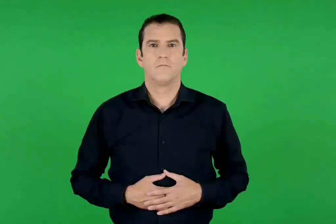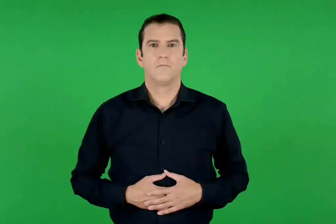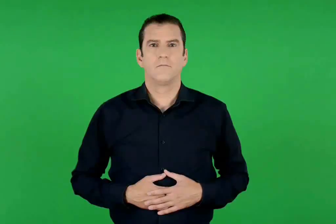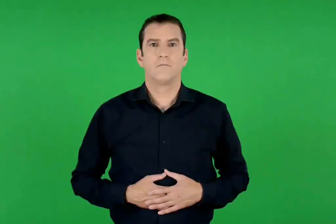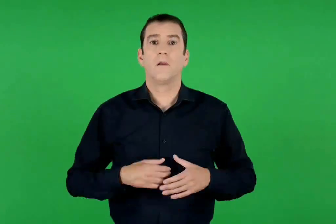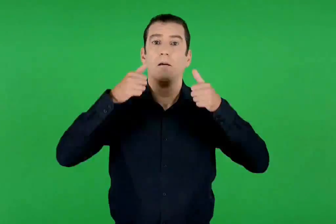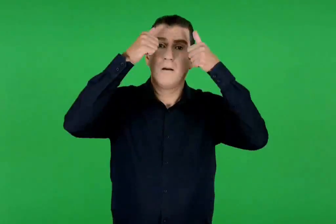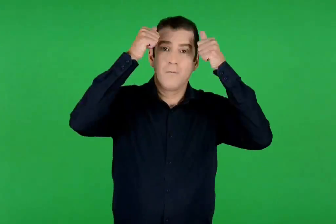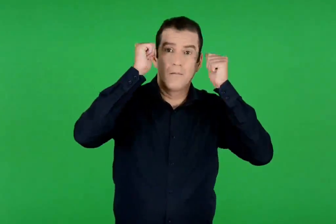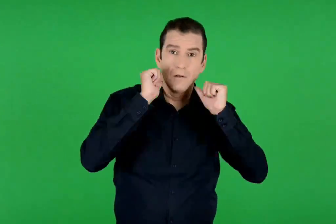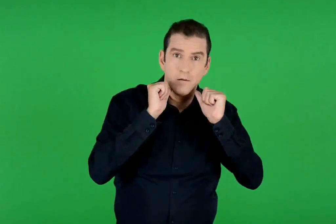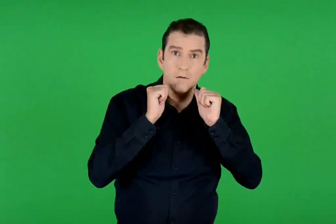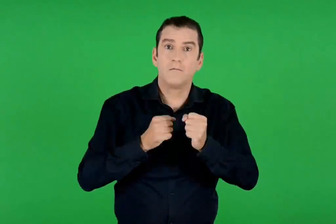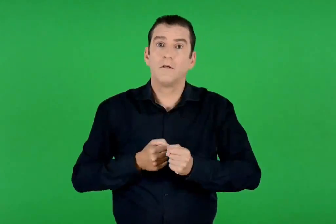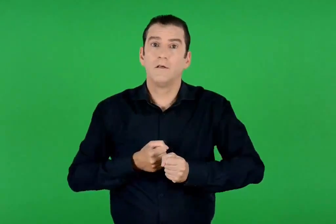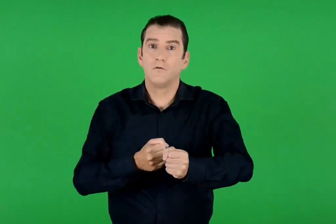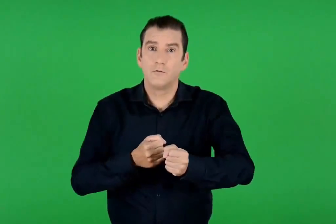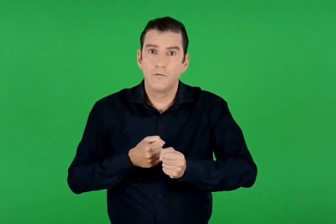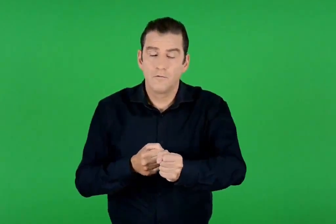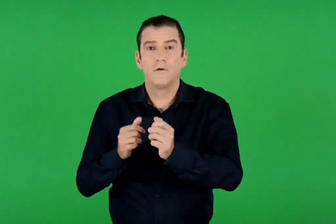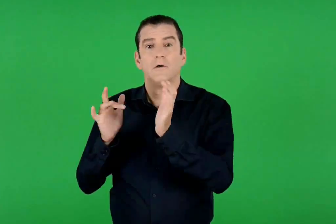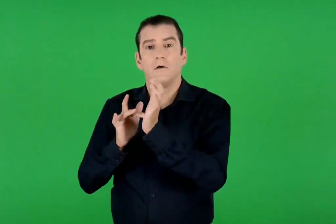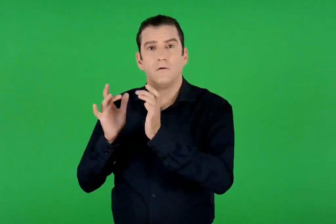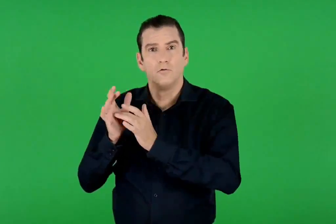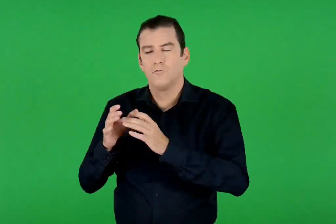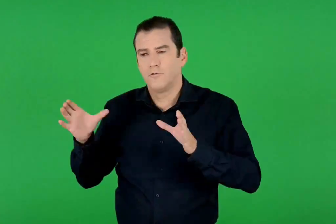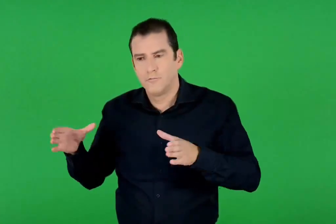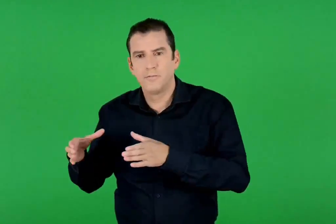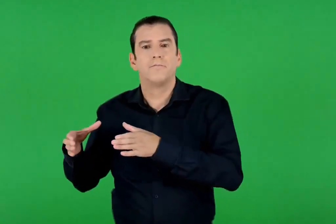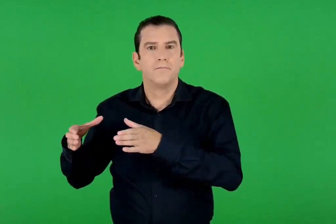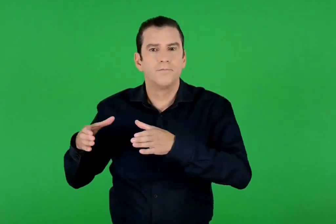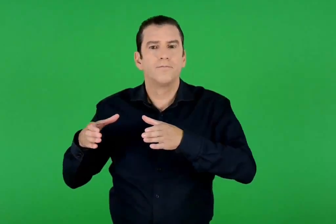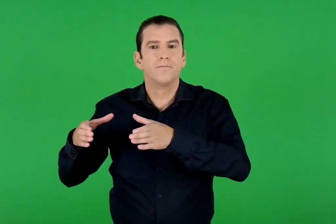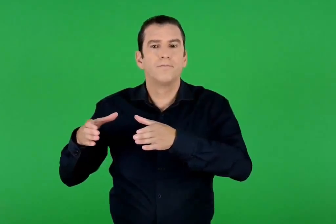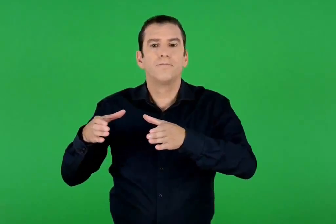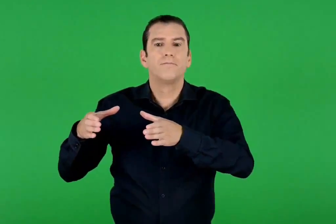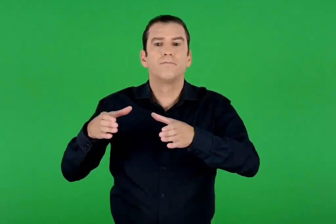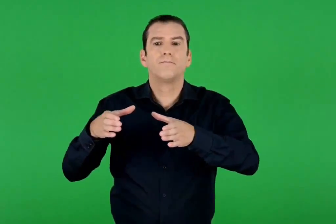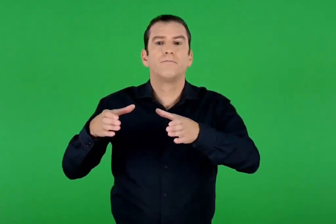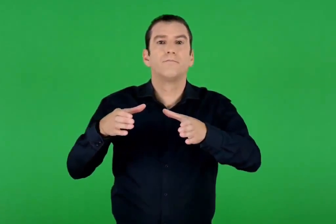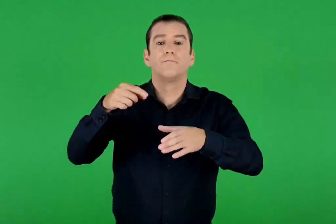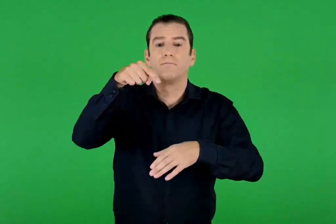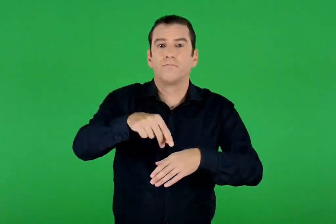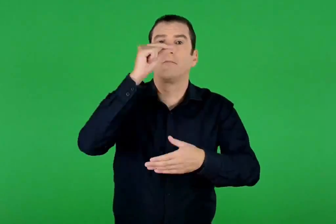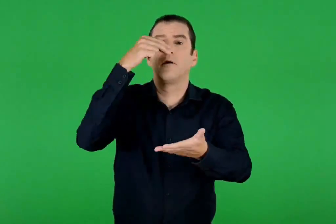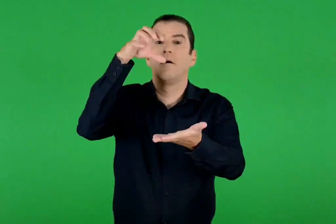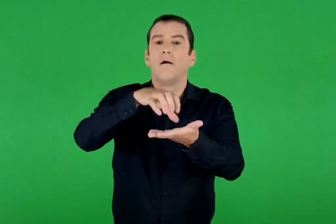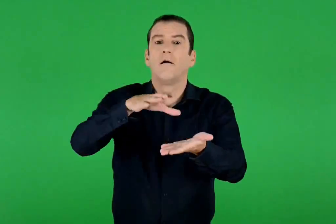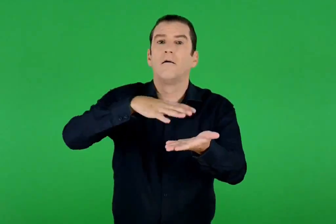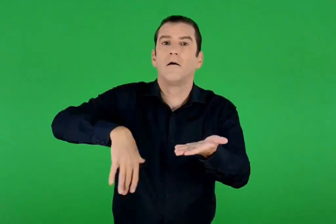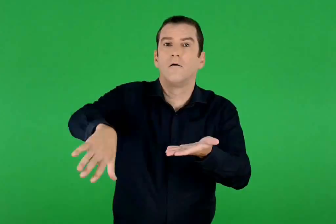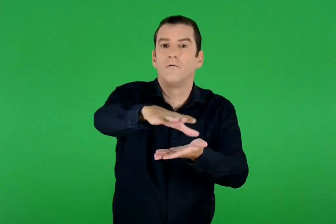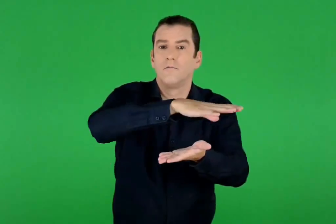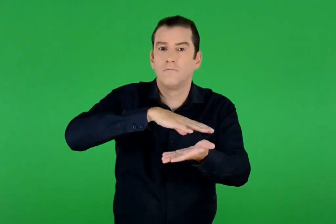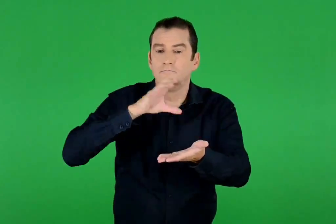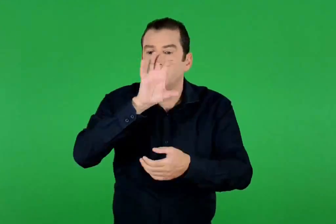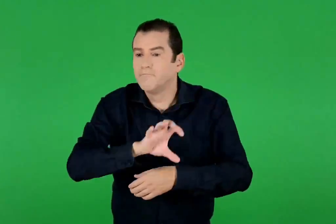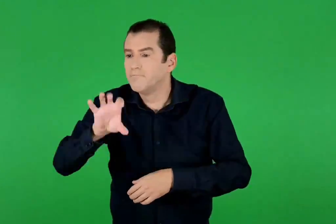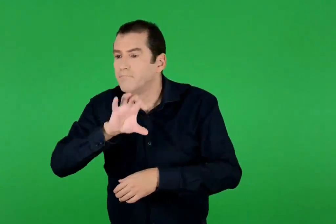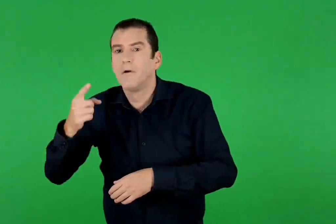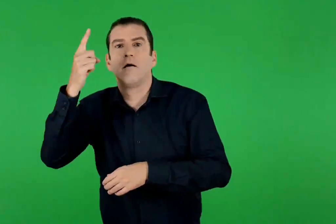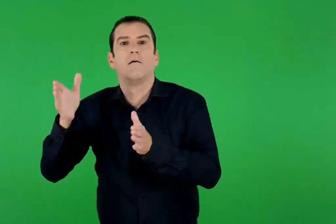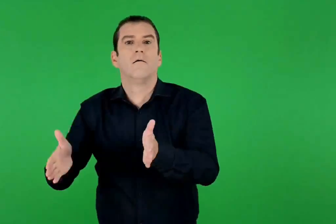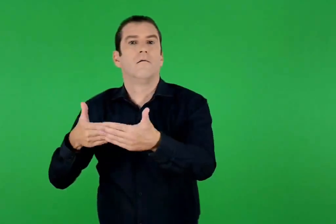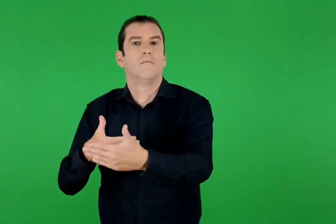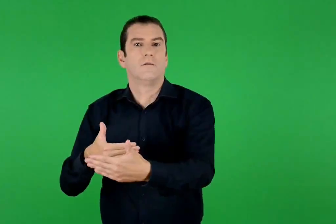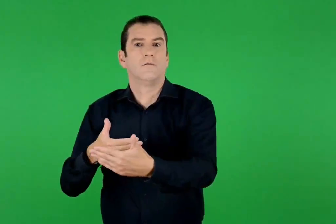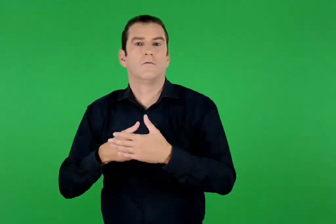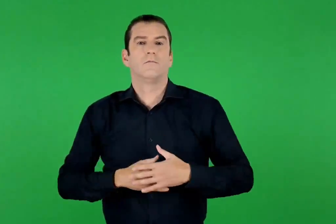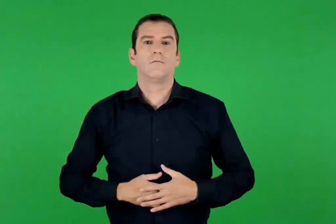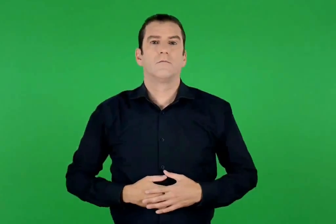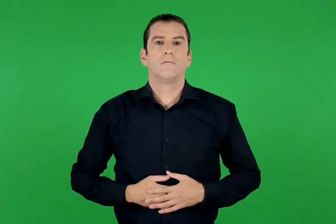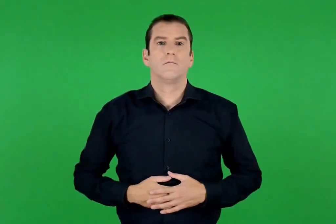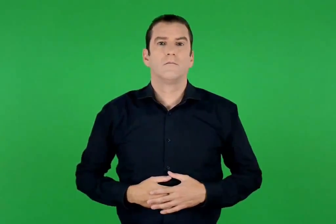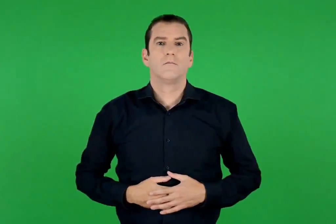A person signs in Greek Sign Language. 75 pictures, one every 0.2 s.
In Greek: κι η παναγιά , κι ο ιωσήφ , κι ο ιησούς αγάλι το δρόμο παίρνουν του ναού , μη βρουν ένα κελλί
